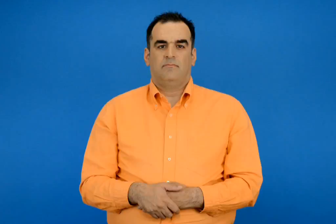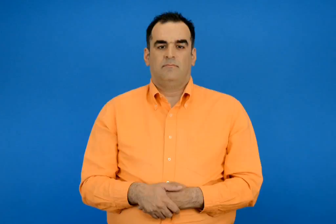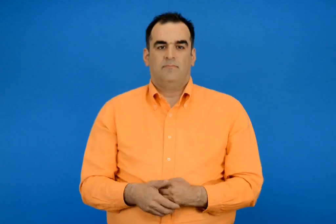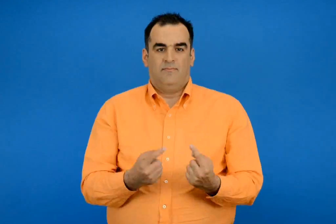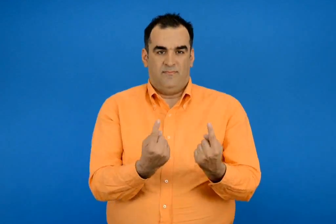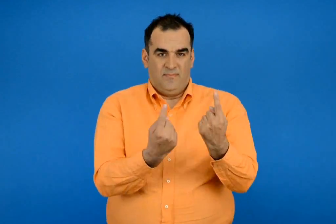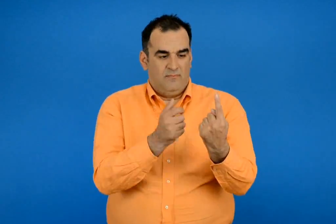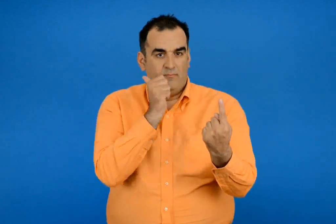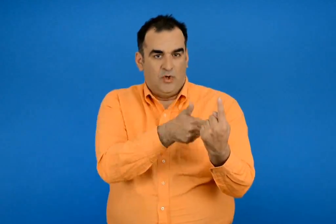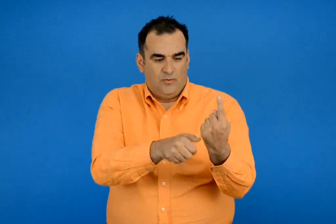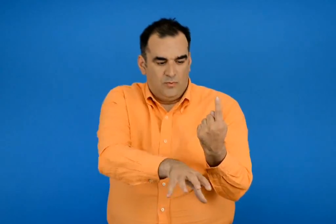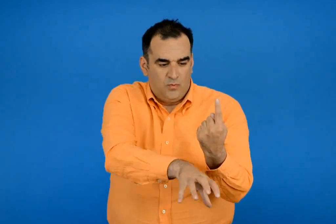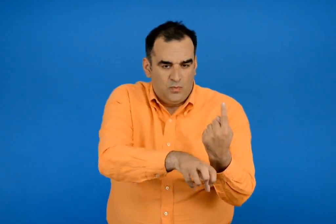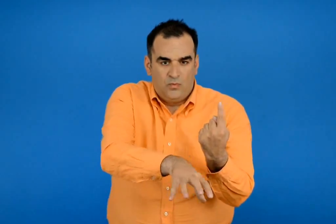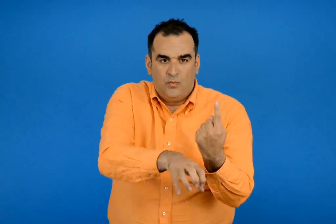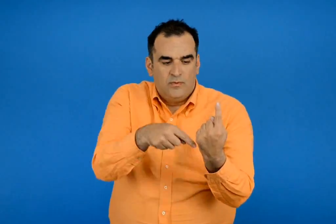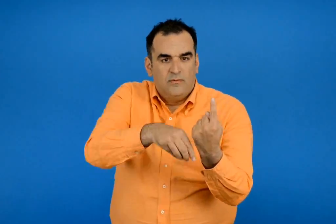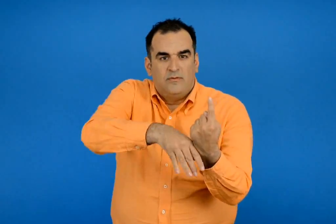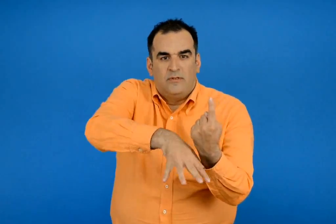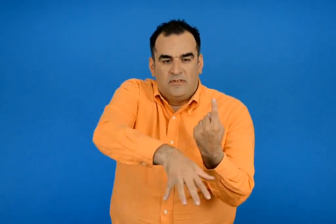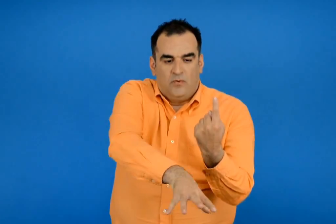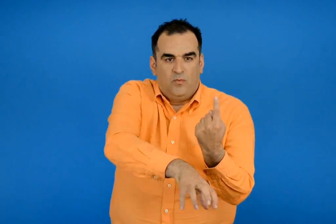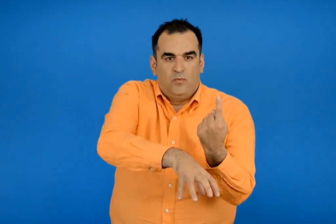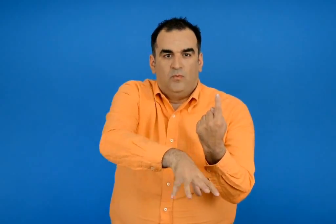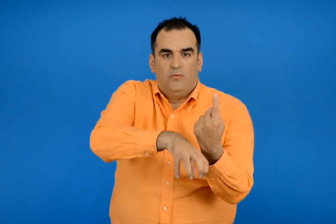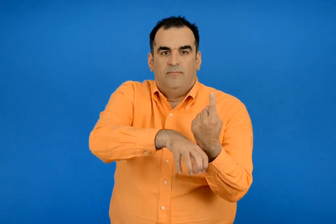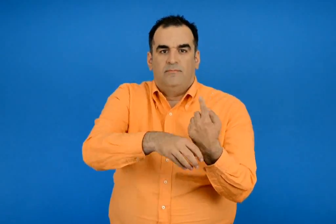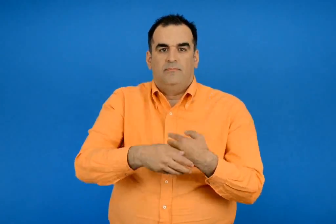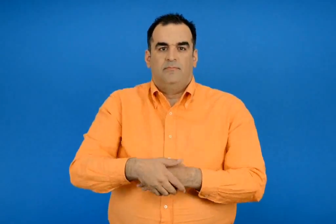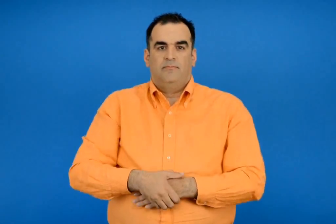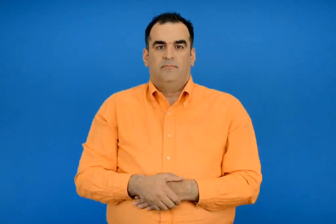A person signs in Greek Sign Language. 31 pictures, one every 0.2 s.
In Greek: τη φτιάχνουν μονά τους εκεί οπού είναι ριζωμένα
